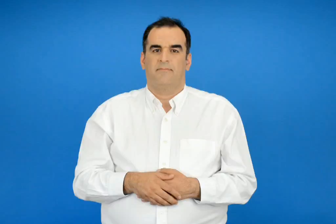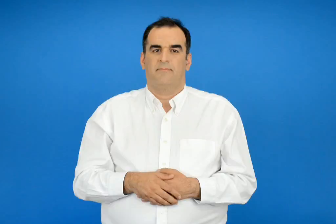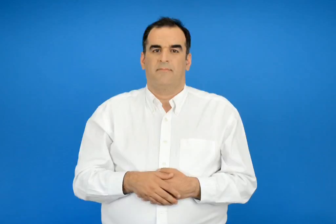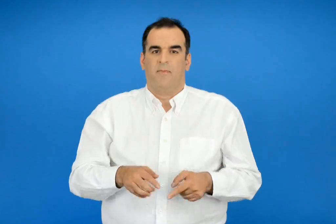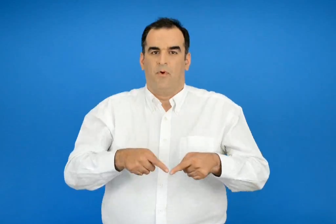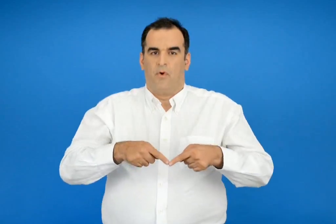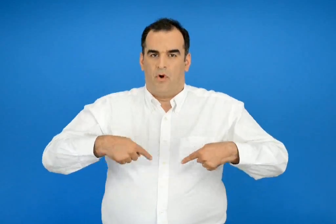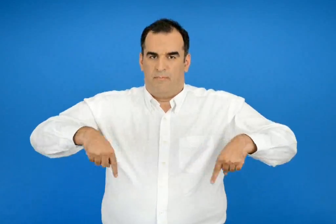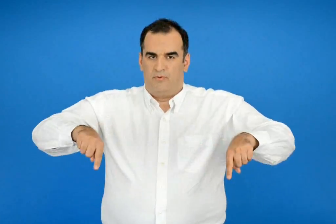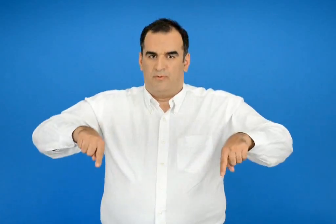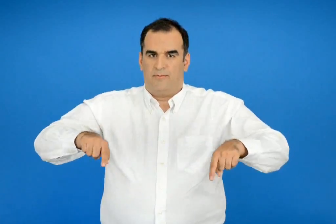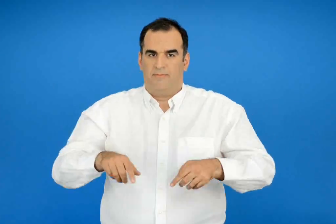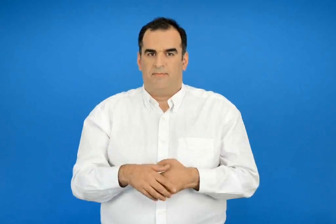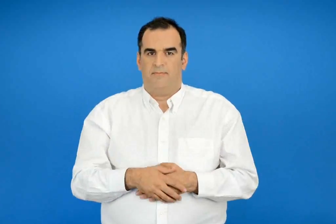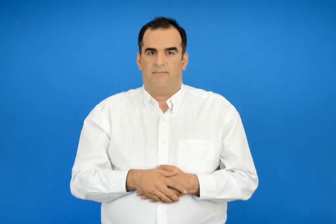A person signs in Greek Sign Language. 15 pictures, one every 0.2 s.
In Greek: κόλπος
